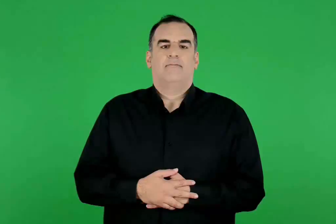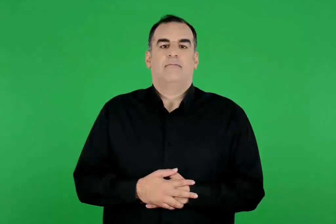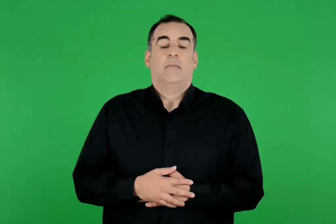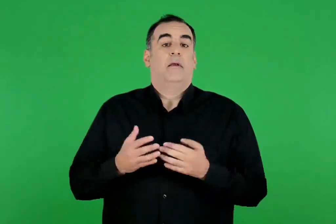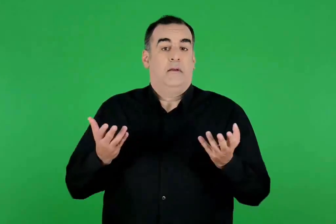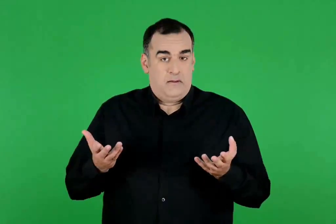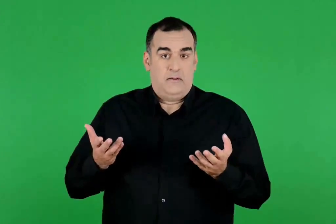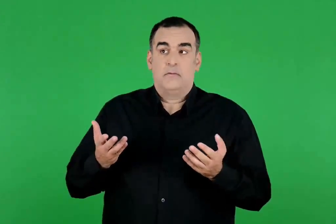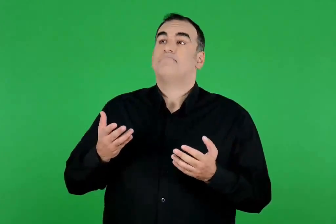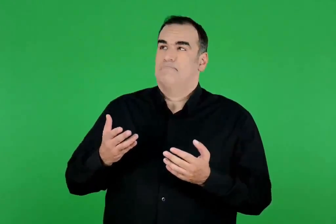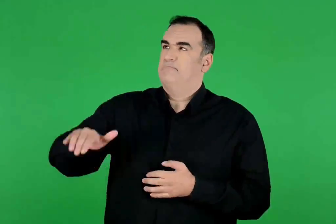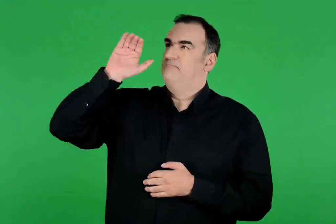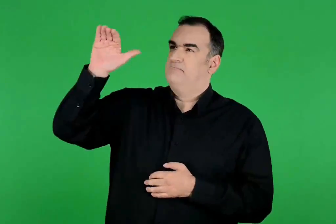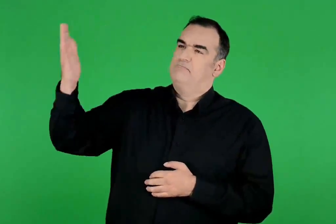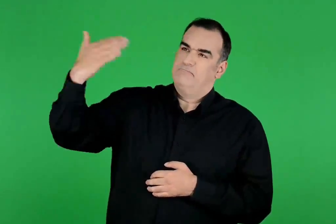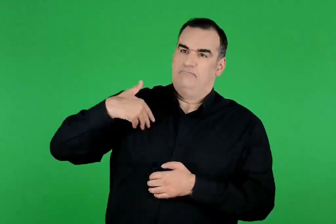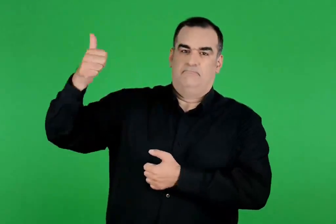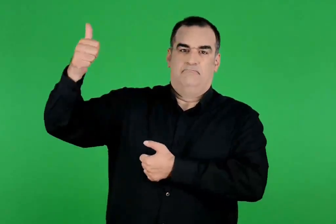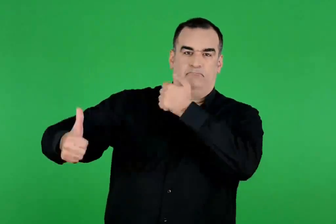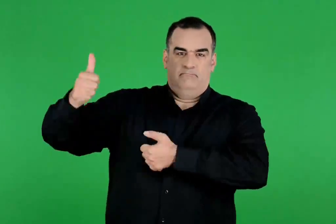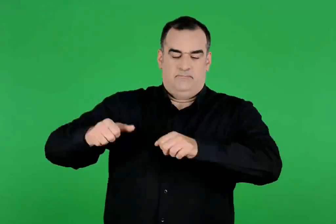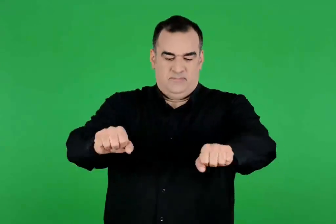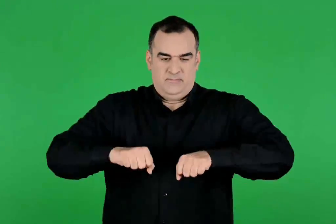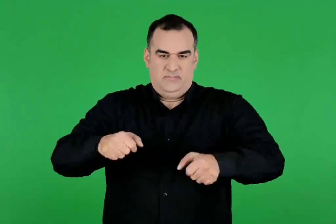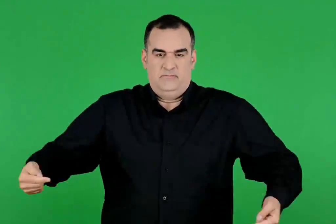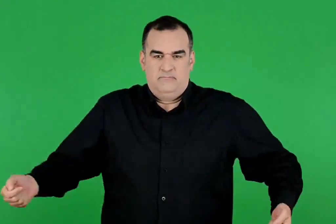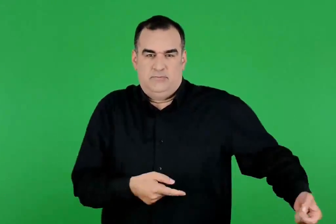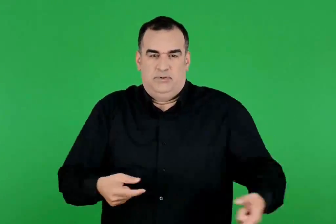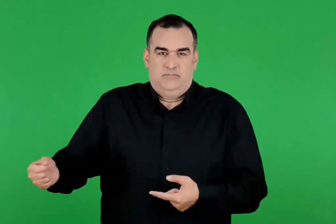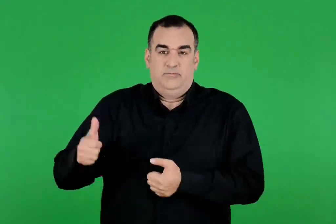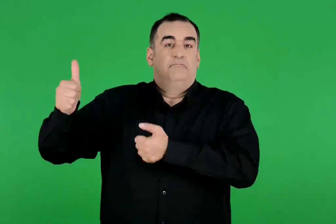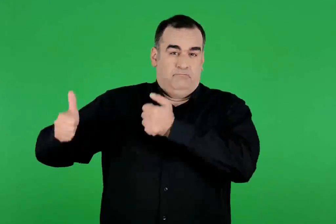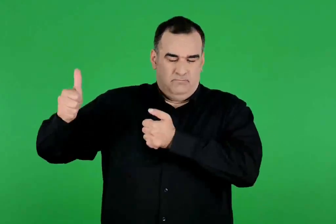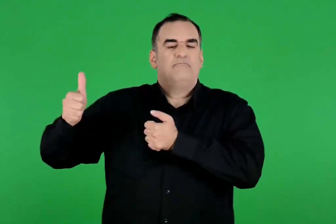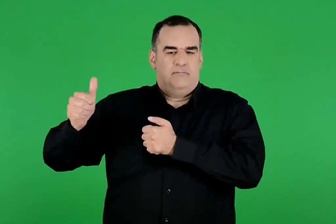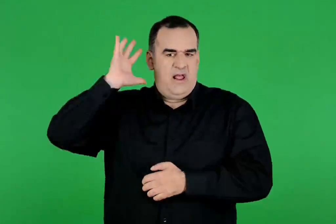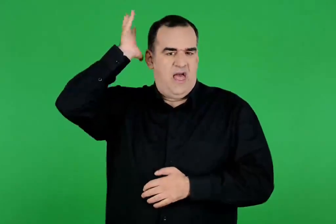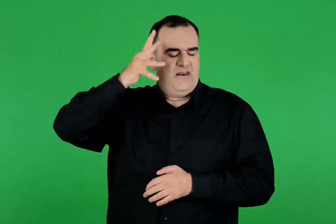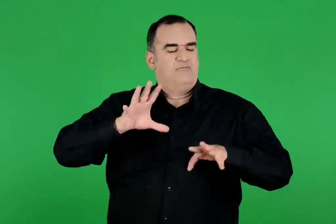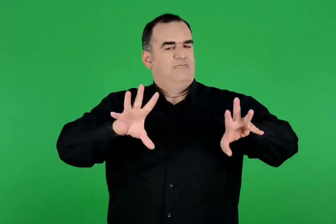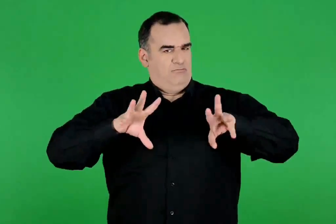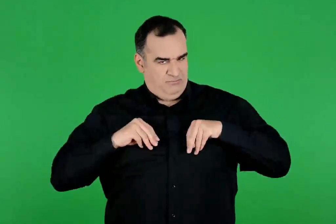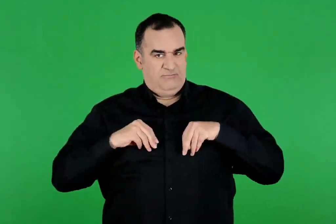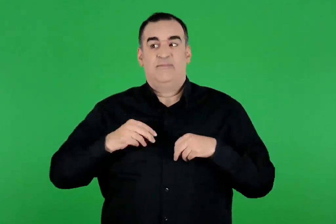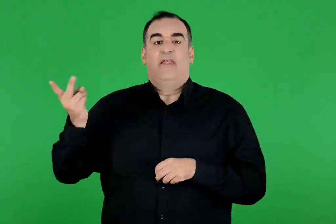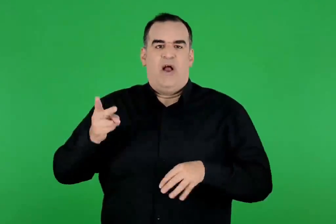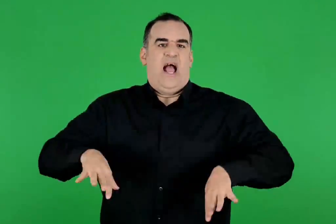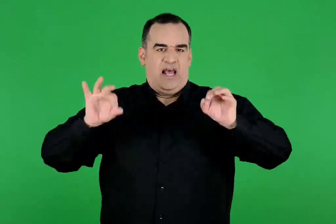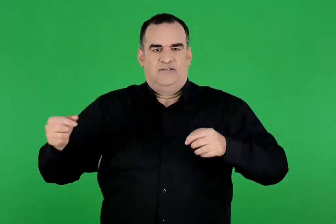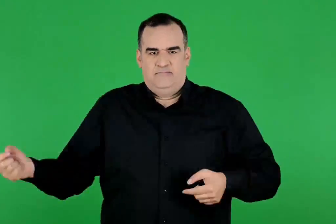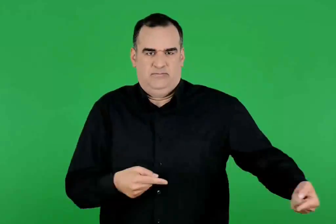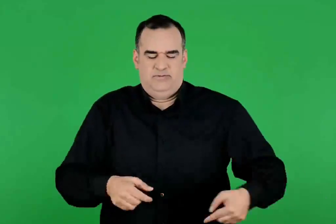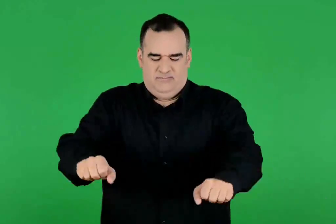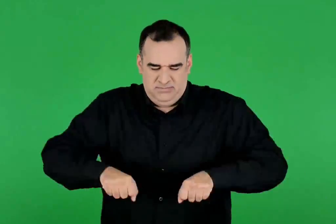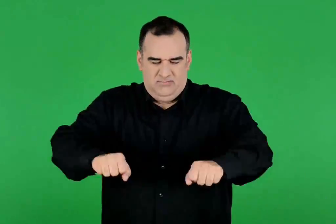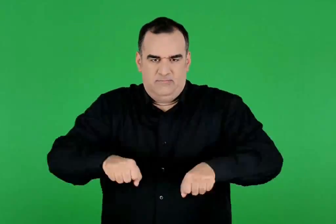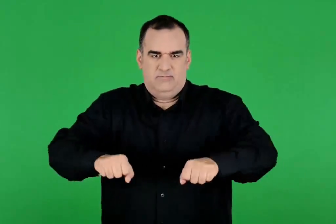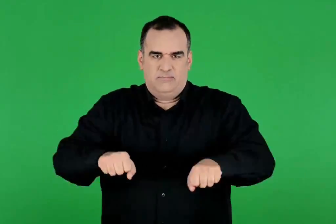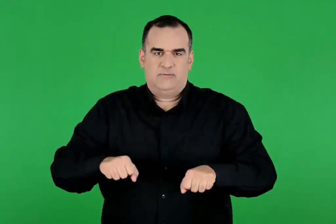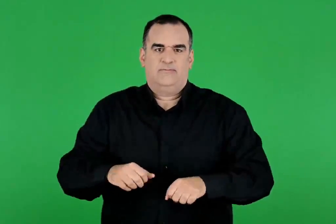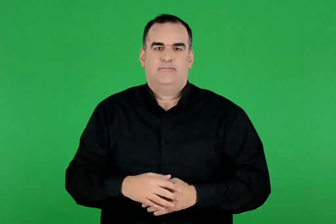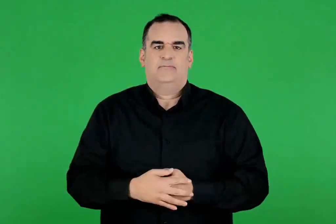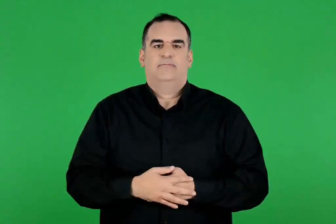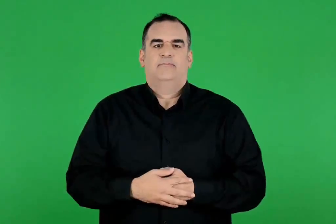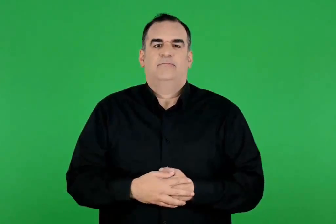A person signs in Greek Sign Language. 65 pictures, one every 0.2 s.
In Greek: κάποτε μάλιστα τόλμησε και ζήτησε από τη θεά να παραβγούν στον αργαλειό. η αθηνά δέχτηκε κι άρχισαν να υφαίνουν
